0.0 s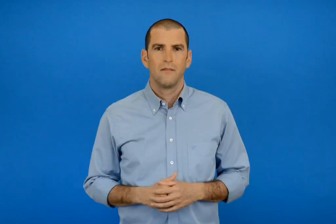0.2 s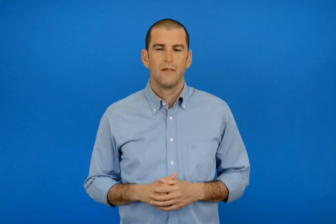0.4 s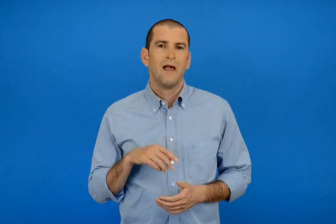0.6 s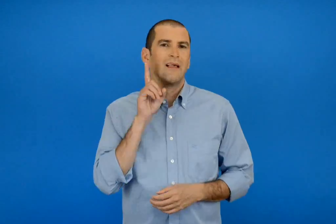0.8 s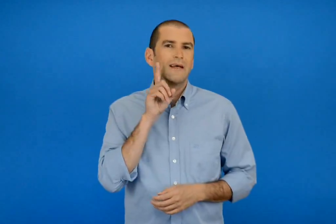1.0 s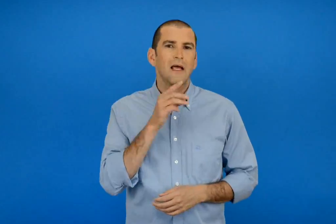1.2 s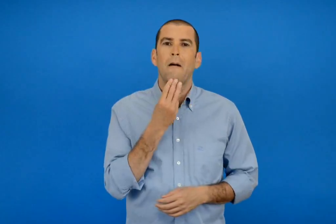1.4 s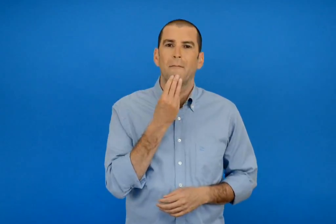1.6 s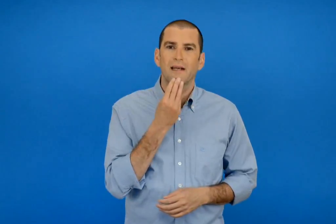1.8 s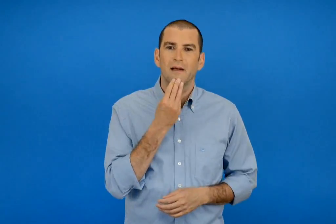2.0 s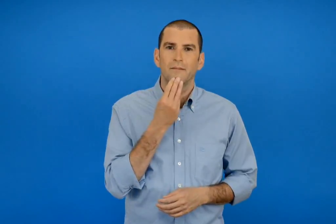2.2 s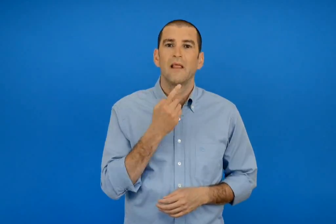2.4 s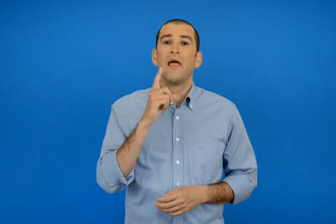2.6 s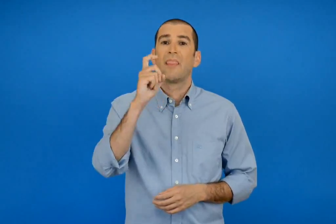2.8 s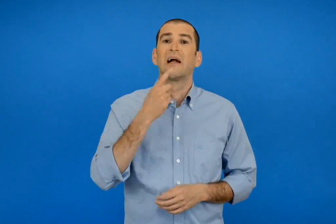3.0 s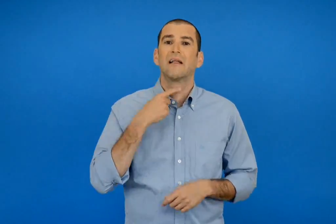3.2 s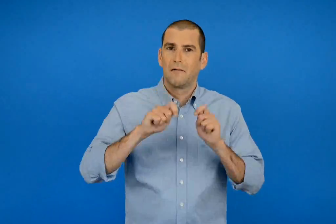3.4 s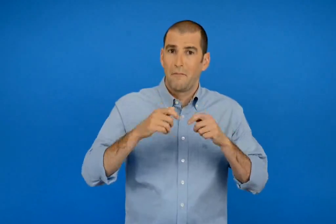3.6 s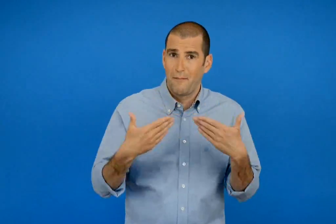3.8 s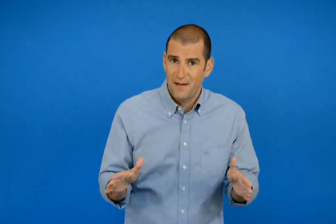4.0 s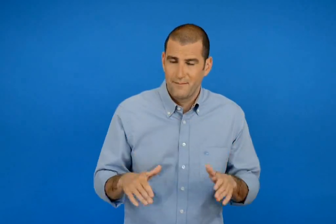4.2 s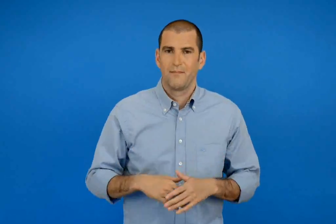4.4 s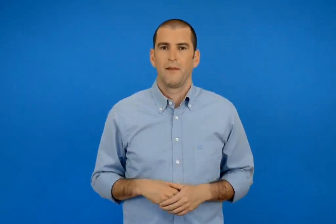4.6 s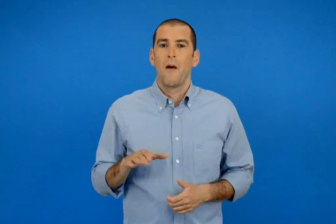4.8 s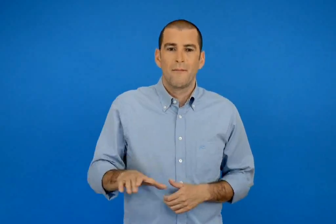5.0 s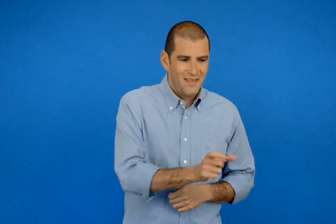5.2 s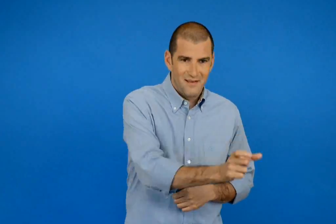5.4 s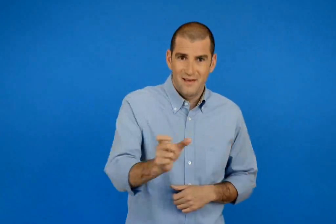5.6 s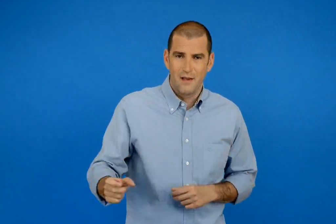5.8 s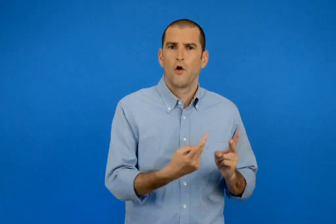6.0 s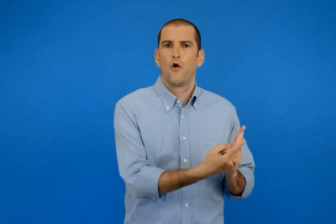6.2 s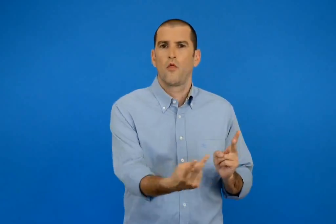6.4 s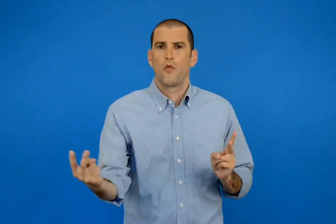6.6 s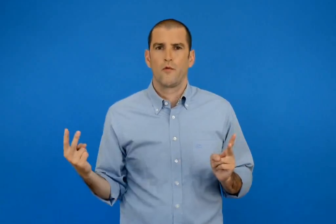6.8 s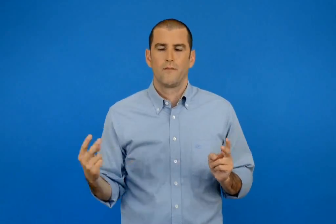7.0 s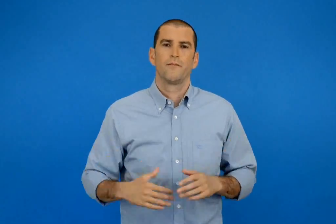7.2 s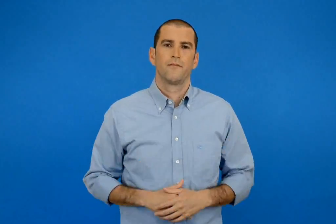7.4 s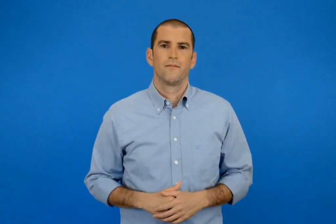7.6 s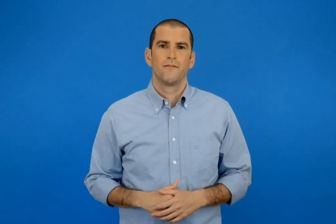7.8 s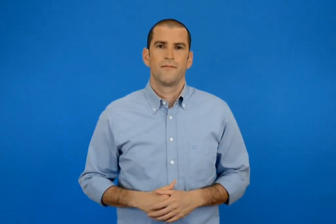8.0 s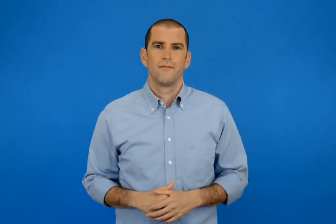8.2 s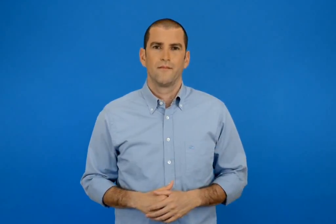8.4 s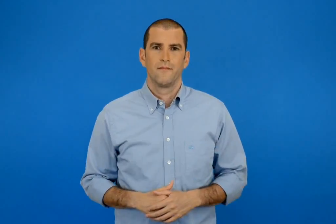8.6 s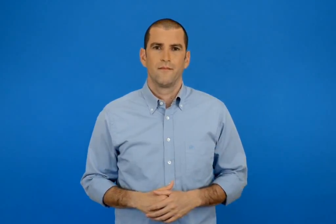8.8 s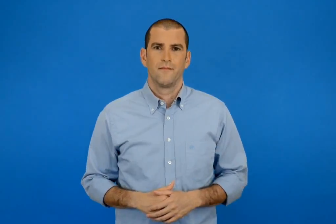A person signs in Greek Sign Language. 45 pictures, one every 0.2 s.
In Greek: η κυριά μαρία έφτιαξε 10 γλυκά σε κάθε παιδί θα δώσει από 2 γλυκά
